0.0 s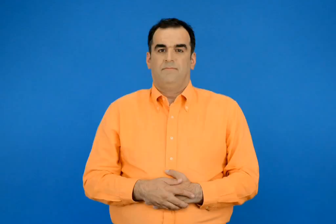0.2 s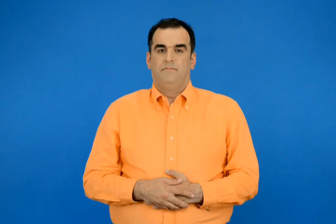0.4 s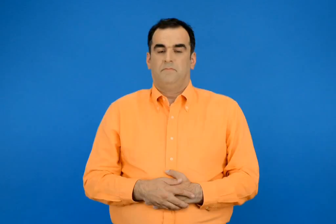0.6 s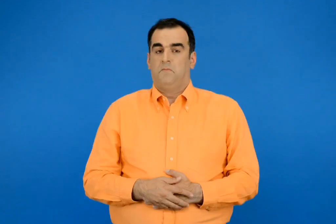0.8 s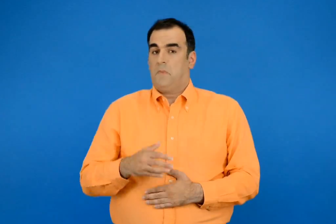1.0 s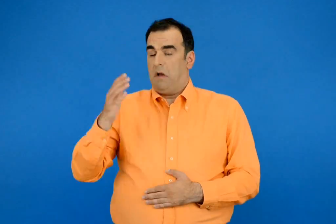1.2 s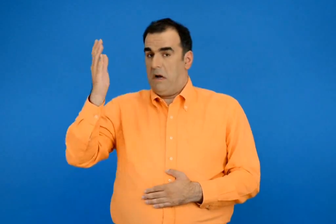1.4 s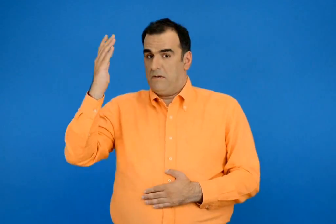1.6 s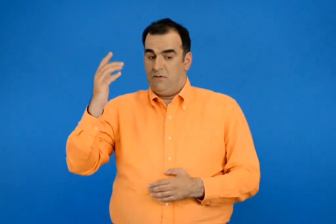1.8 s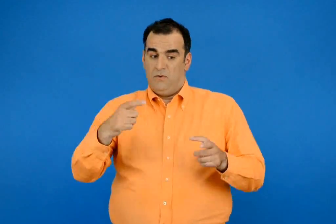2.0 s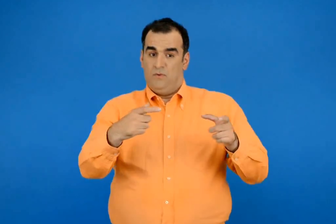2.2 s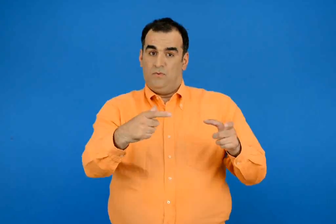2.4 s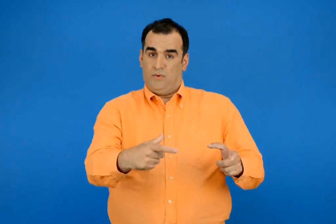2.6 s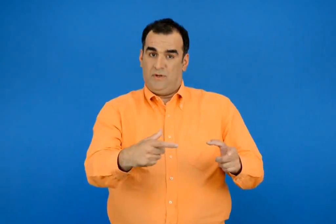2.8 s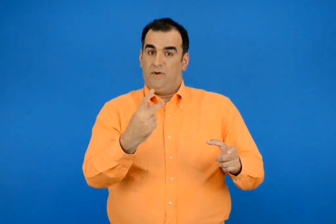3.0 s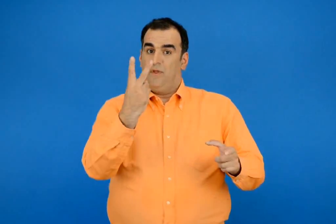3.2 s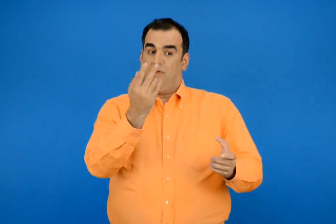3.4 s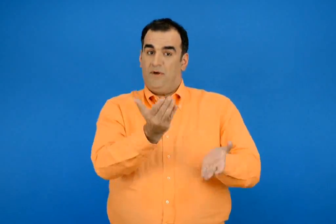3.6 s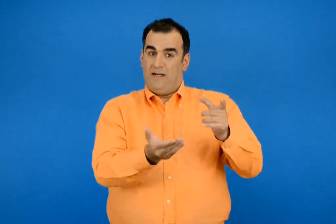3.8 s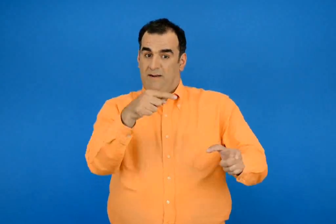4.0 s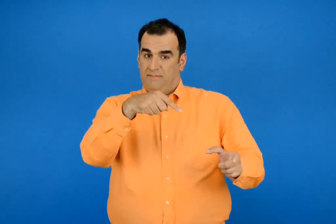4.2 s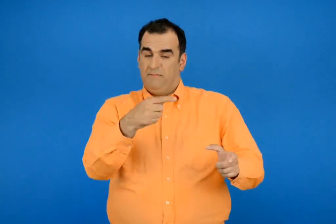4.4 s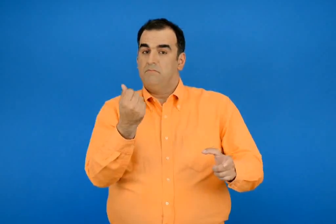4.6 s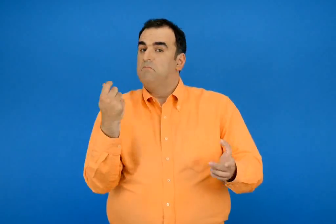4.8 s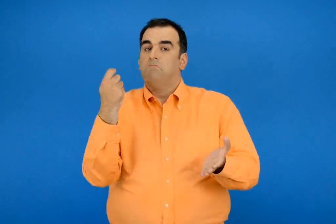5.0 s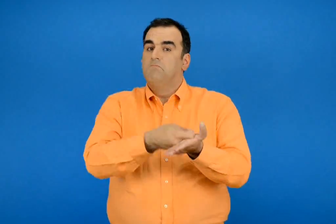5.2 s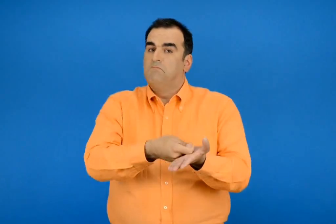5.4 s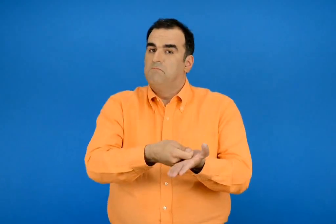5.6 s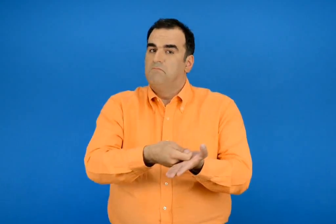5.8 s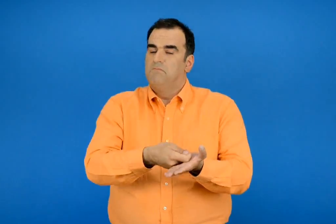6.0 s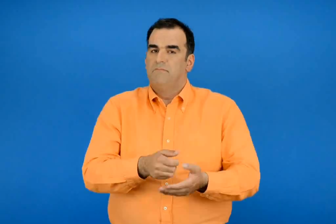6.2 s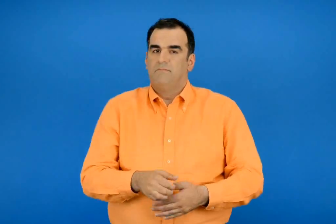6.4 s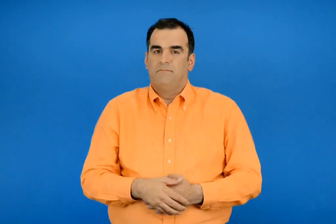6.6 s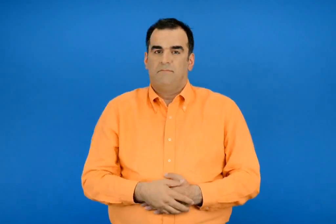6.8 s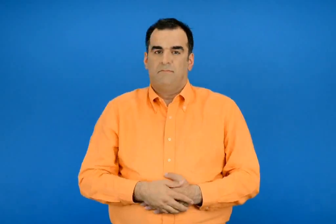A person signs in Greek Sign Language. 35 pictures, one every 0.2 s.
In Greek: αν αγόραζε τούρτα 2 κιλών θα πλήρωνε
